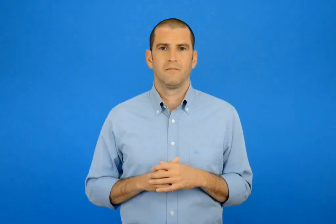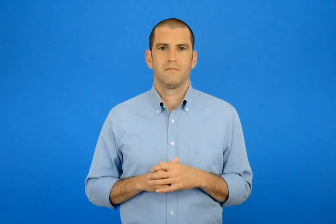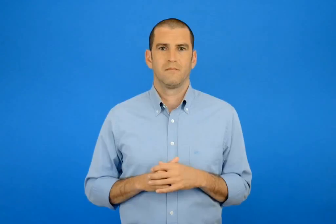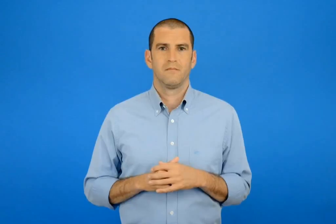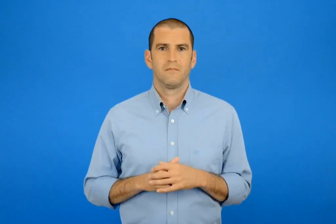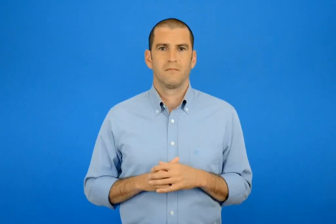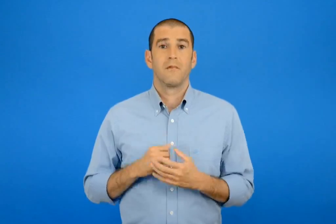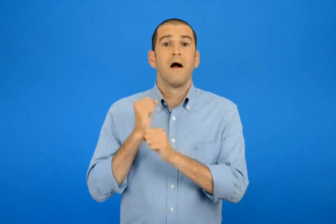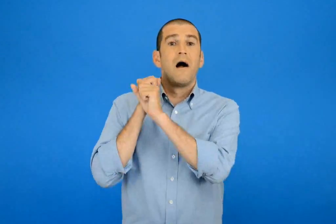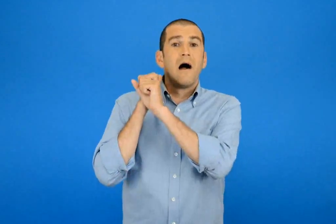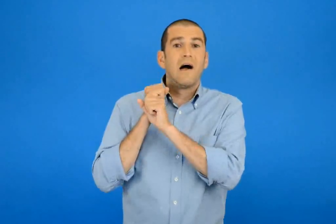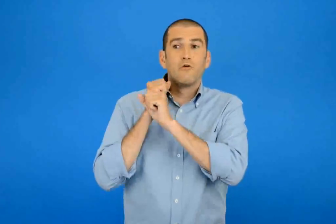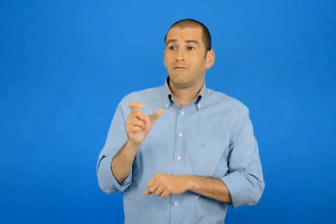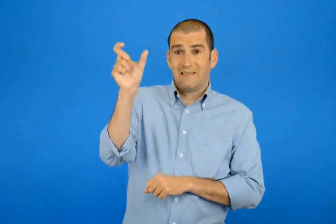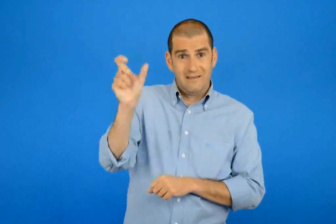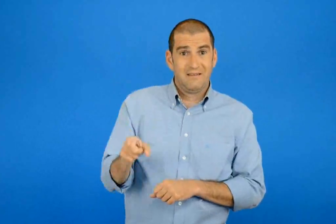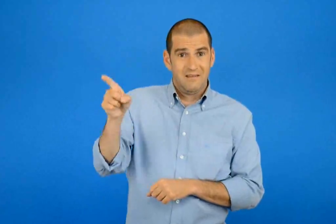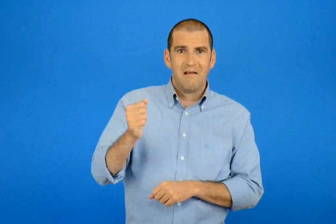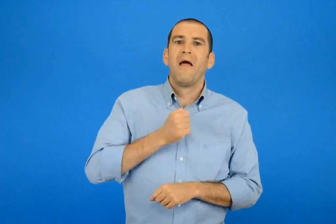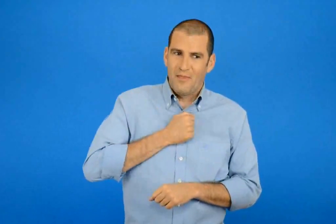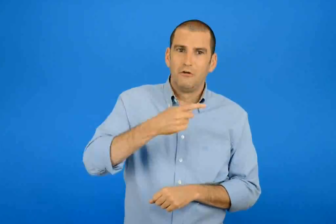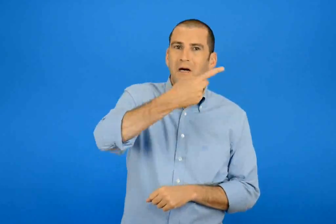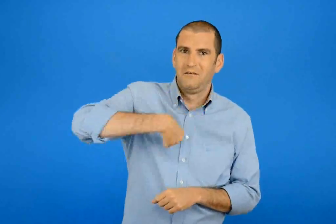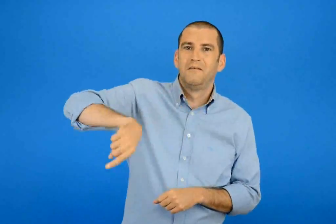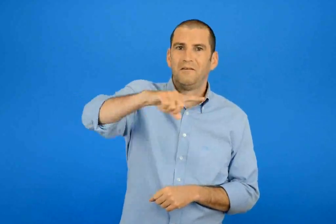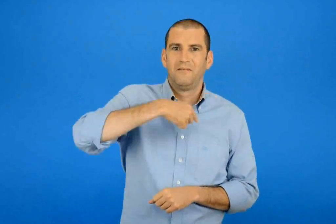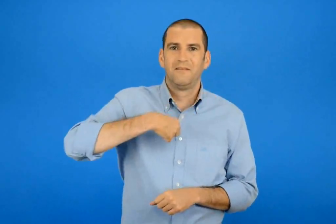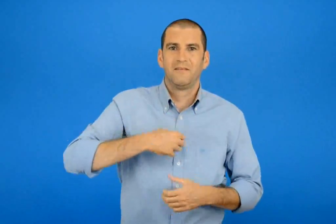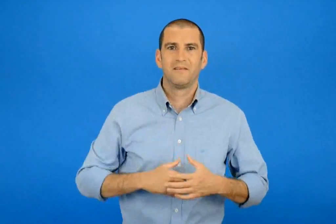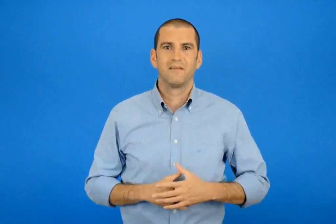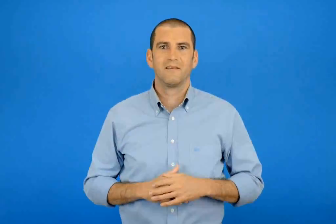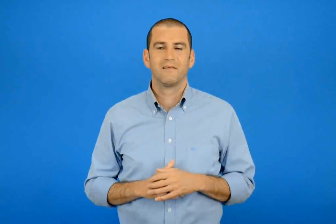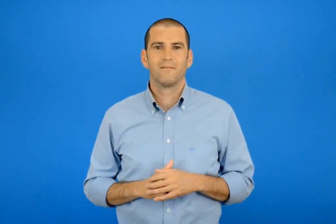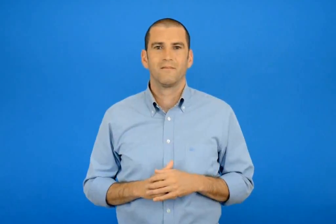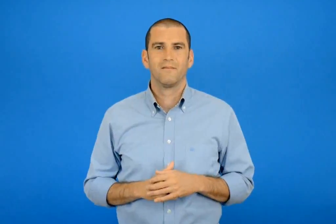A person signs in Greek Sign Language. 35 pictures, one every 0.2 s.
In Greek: ο δικός μας αϊ βασίλης
